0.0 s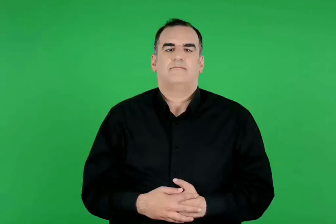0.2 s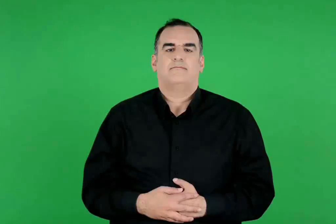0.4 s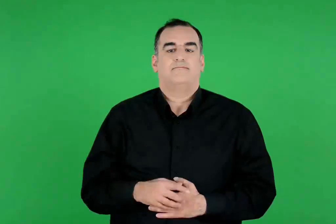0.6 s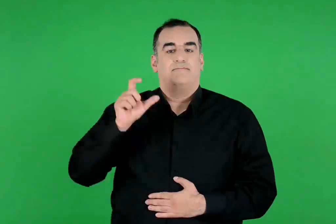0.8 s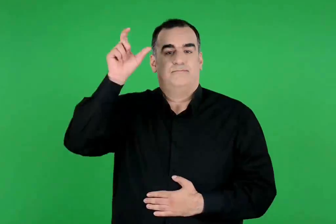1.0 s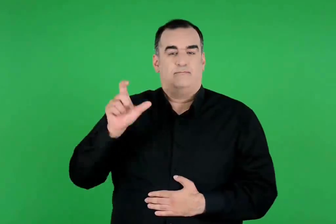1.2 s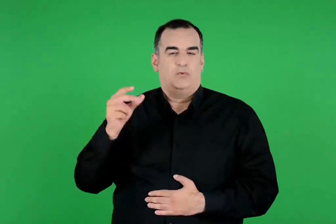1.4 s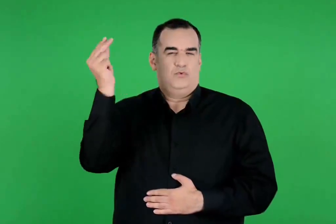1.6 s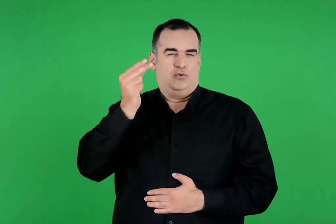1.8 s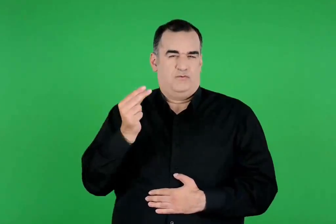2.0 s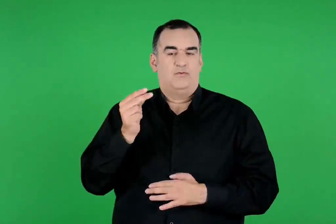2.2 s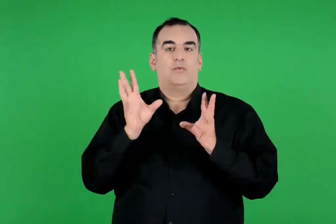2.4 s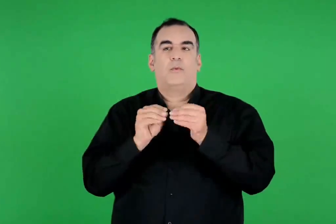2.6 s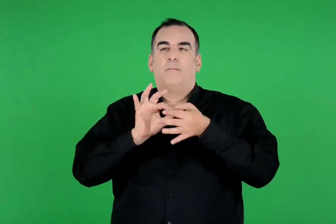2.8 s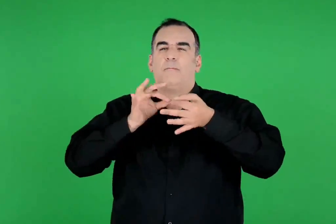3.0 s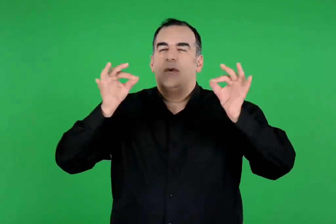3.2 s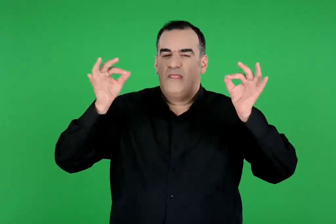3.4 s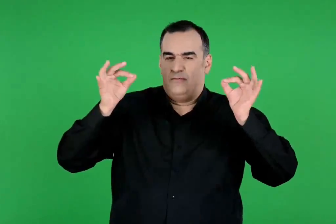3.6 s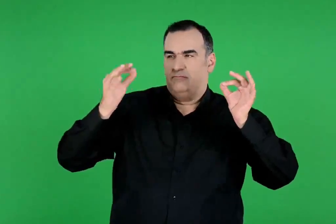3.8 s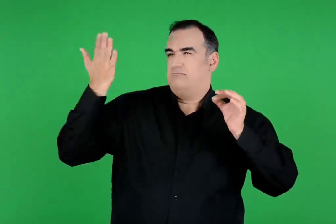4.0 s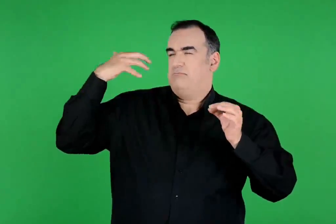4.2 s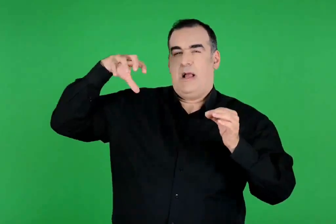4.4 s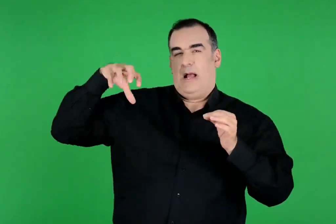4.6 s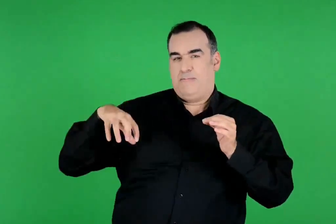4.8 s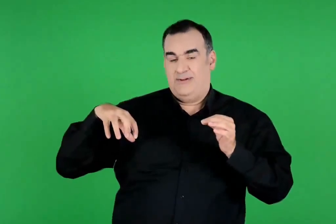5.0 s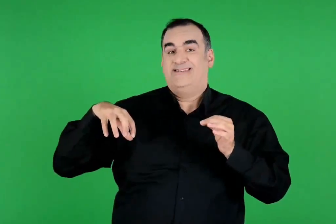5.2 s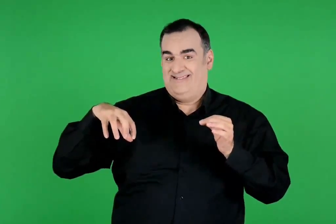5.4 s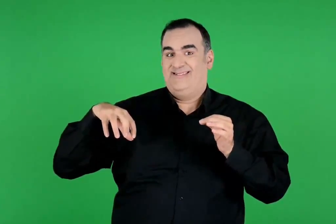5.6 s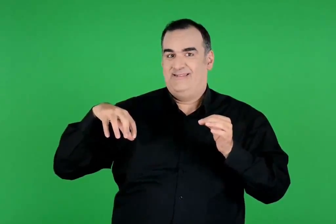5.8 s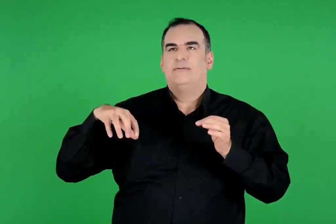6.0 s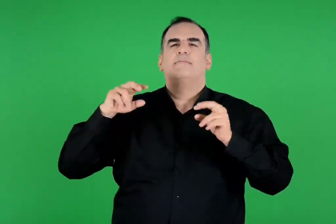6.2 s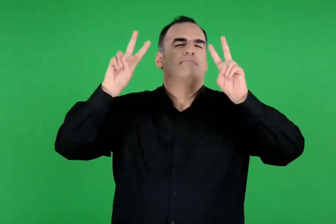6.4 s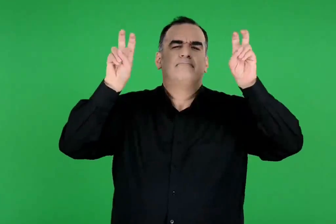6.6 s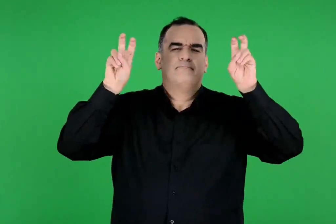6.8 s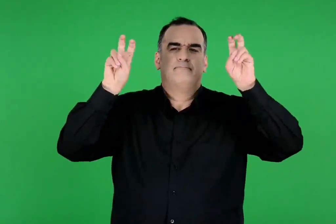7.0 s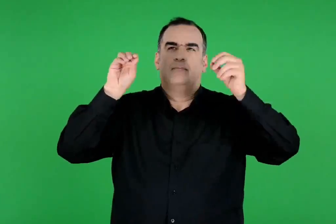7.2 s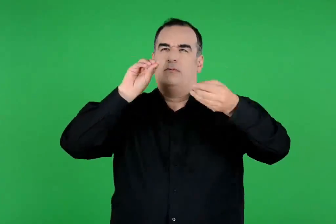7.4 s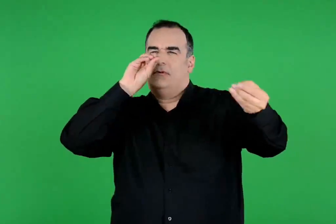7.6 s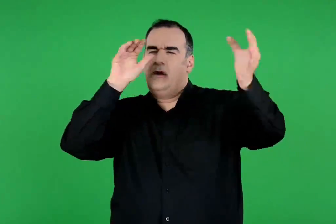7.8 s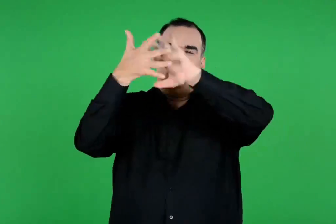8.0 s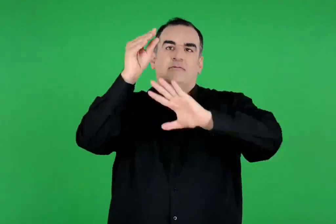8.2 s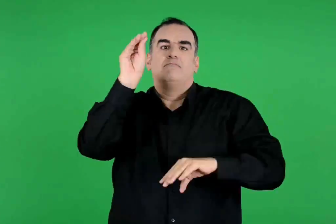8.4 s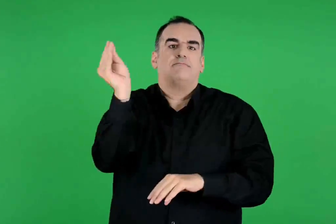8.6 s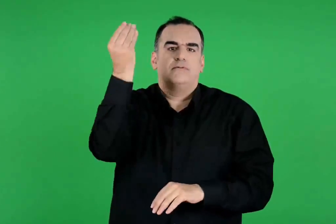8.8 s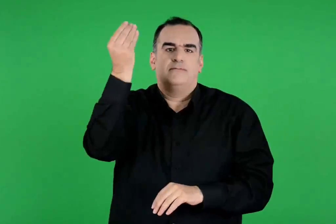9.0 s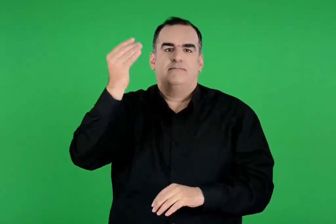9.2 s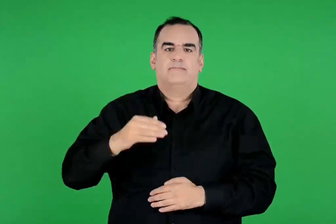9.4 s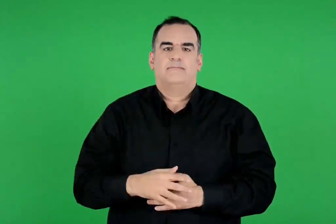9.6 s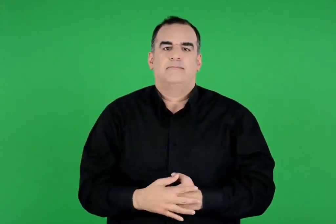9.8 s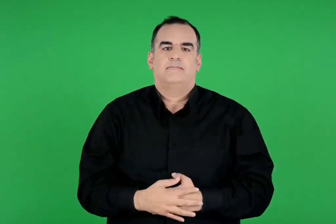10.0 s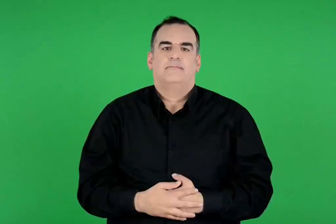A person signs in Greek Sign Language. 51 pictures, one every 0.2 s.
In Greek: η δημιουργία του γαλαξία. έτσι απέδωσε τον μύθο ένας ζωγράφος της νεότερης εποχής
